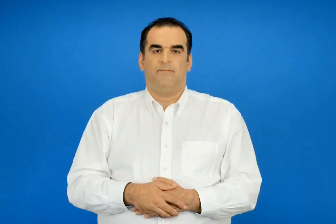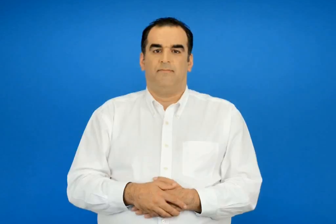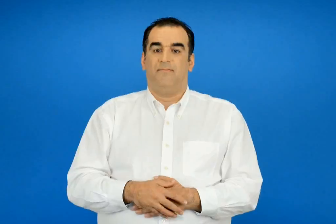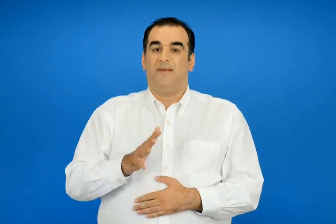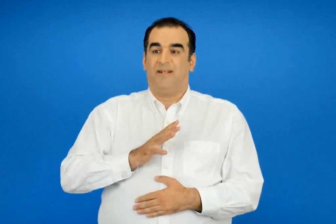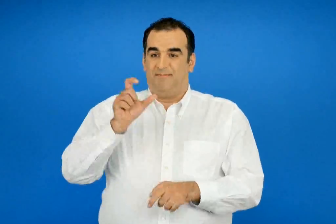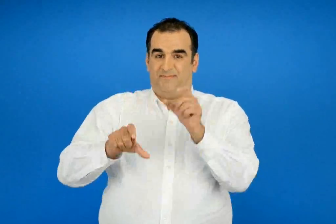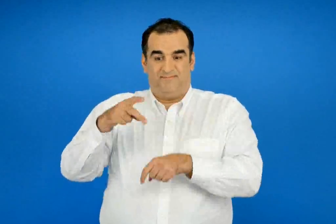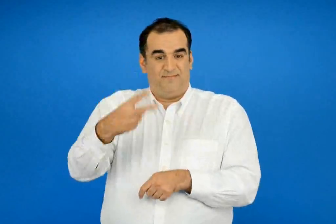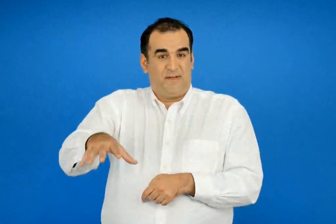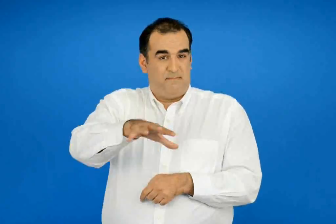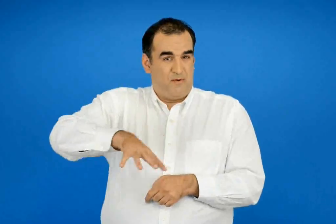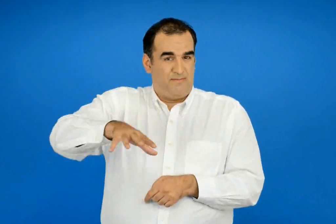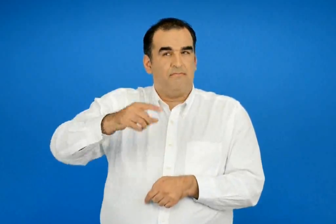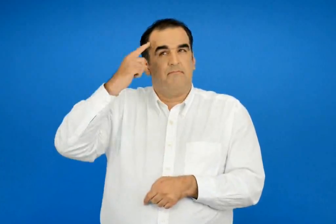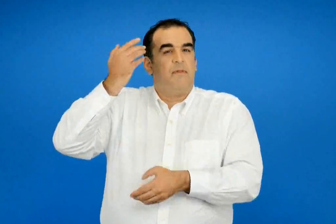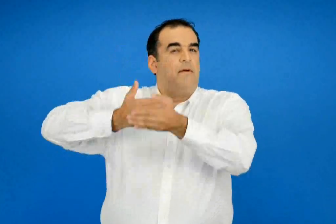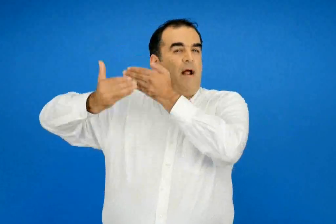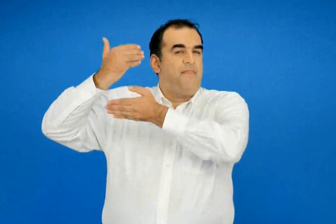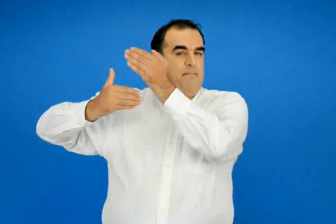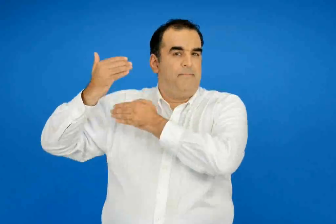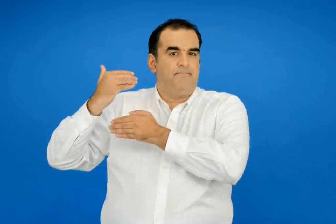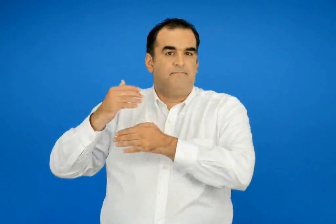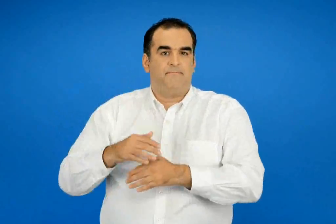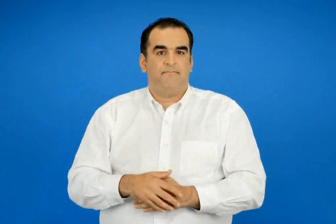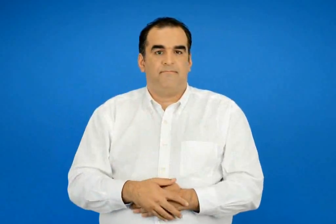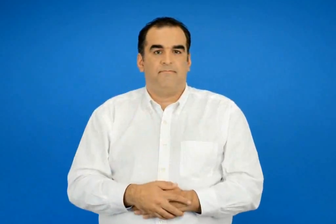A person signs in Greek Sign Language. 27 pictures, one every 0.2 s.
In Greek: τα έθιμα των κάτοικων της περιοχής
